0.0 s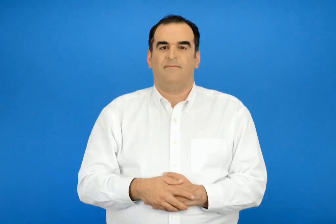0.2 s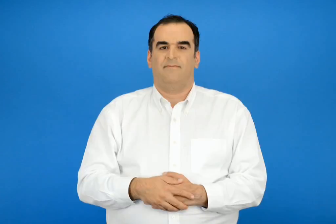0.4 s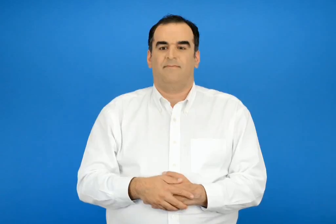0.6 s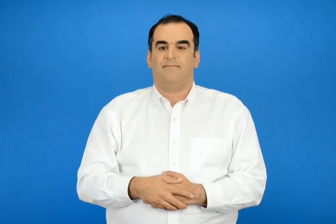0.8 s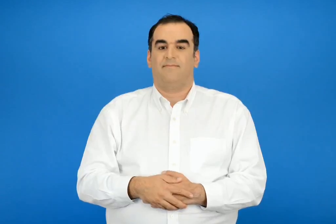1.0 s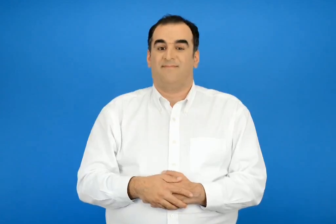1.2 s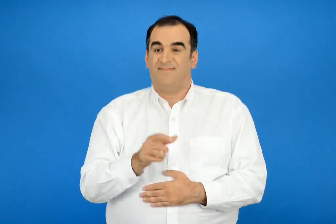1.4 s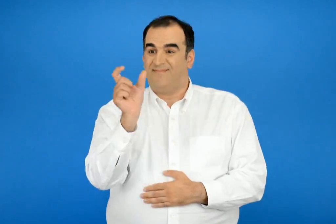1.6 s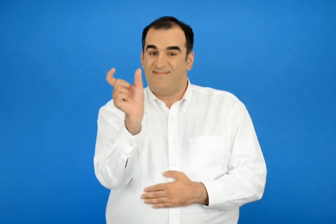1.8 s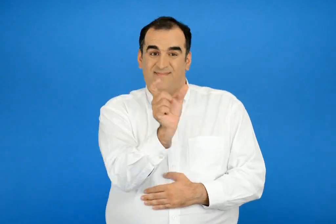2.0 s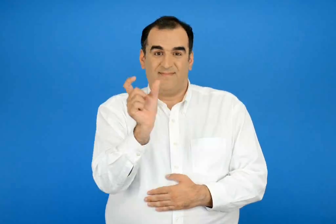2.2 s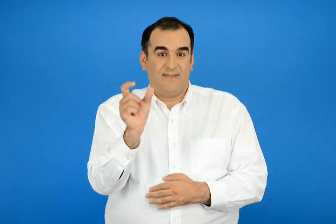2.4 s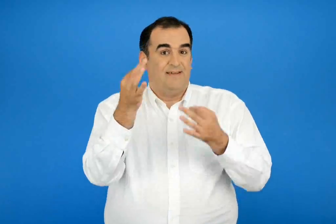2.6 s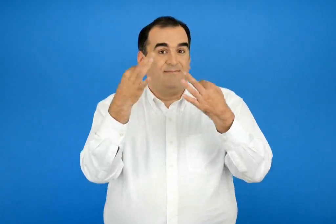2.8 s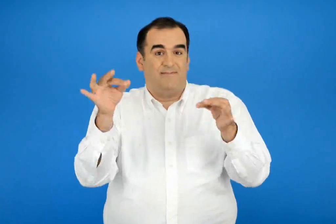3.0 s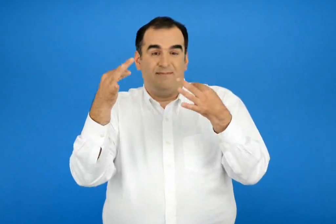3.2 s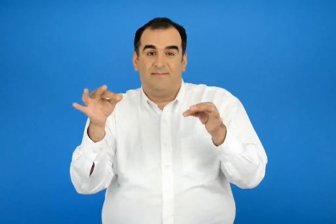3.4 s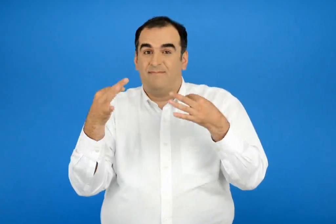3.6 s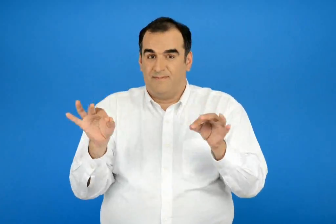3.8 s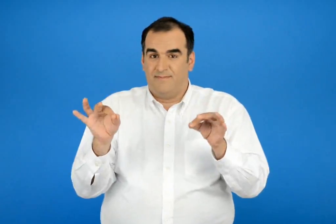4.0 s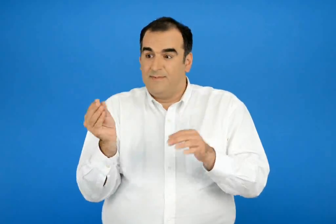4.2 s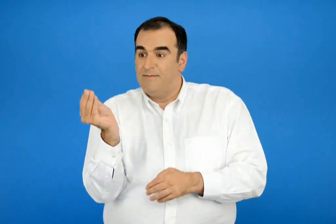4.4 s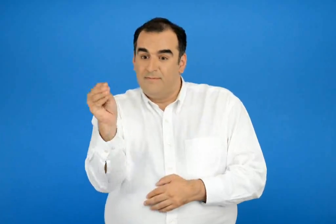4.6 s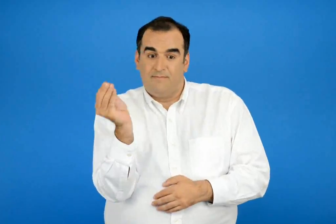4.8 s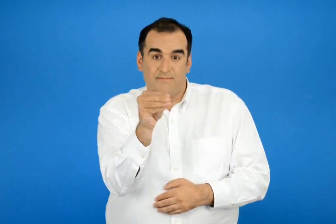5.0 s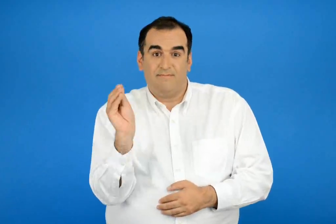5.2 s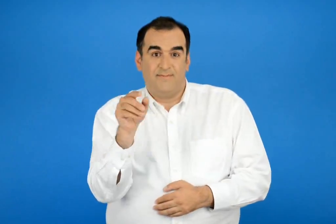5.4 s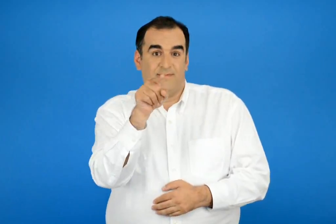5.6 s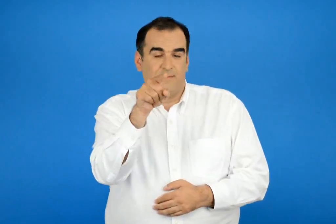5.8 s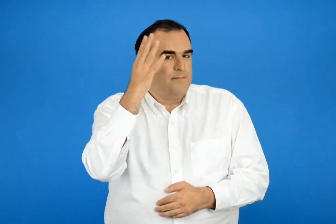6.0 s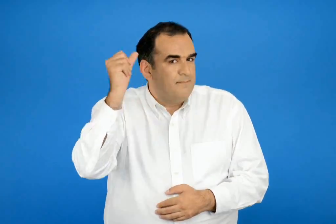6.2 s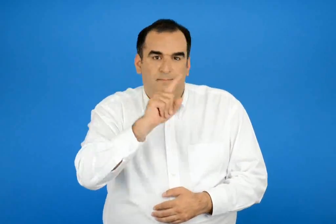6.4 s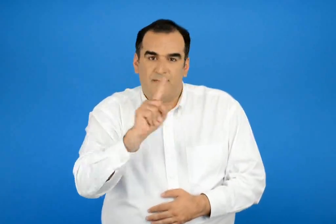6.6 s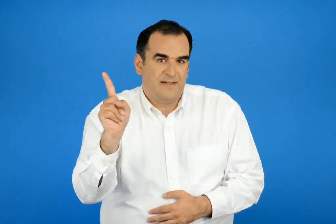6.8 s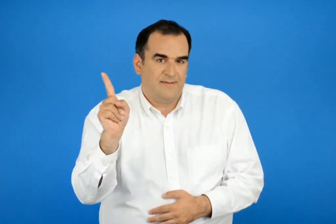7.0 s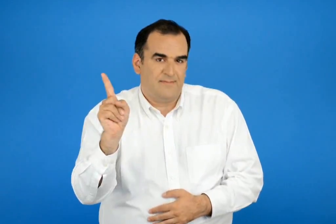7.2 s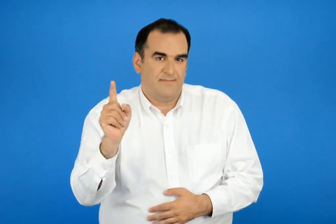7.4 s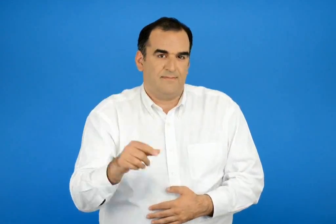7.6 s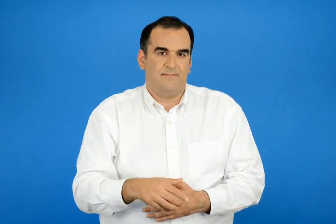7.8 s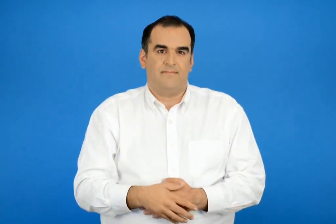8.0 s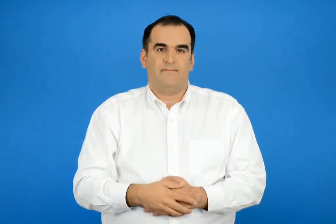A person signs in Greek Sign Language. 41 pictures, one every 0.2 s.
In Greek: μην ξεχάσεις να συμπληρώσεις και τα κενά που άφησε
